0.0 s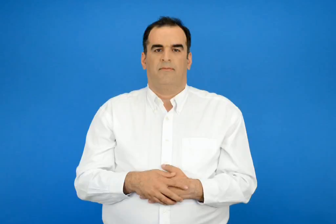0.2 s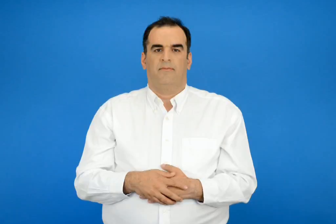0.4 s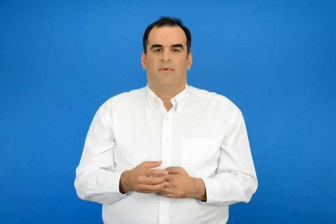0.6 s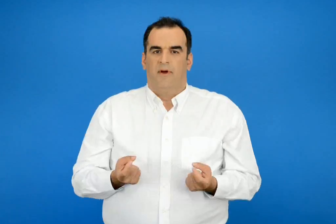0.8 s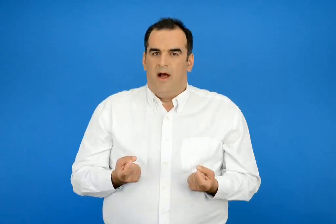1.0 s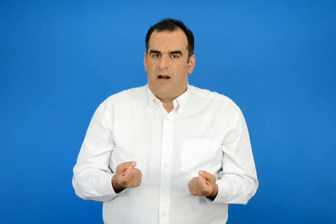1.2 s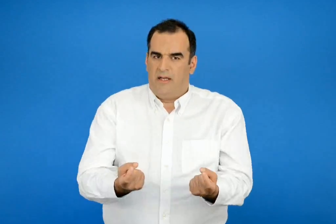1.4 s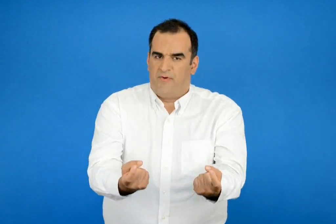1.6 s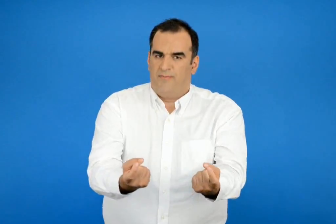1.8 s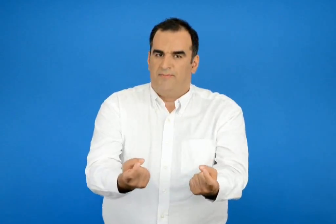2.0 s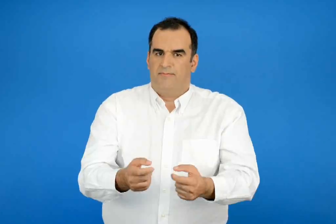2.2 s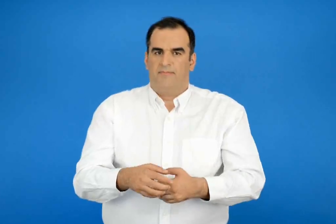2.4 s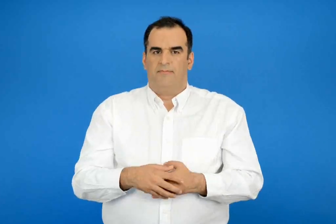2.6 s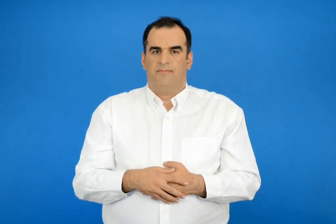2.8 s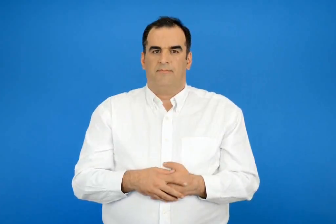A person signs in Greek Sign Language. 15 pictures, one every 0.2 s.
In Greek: έλκηθρο
